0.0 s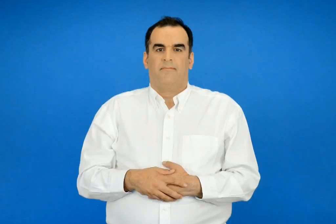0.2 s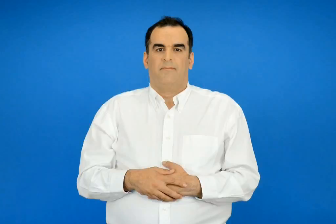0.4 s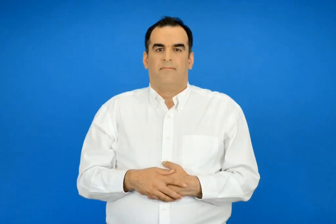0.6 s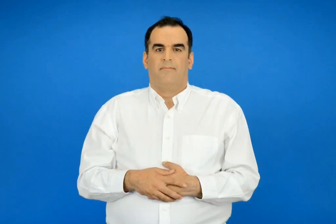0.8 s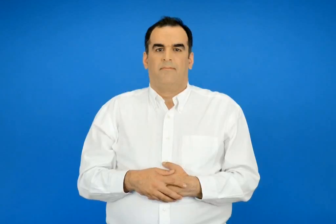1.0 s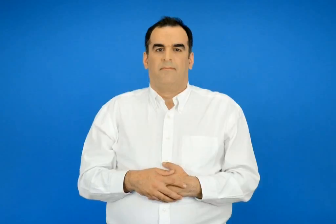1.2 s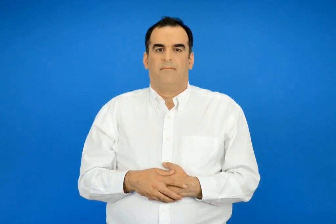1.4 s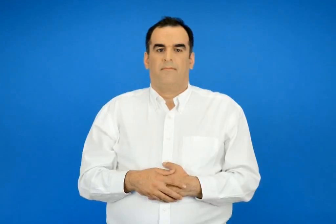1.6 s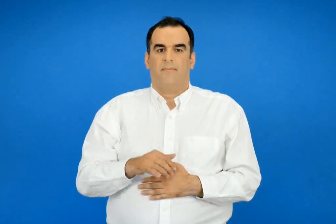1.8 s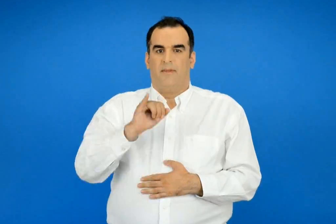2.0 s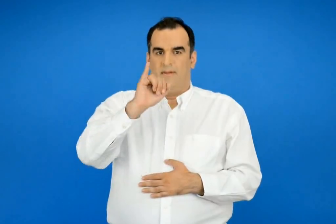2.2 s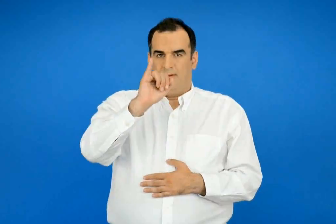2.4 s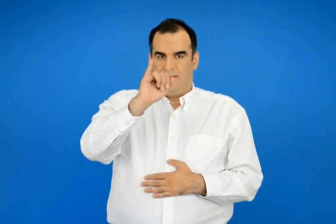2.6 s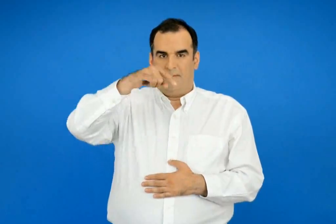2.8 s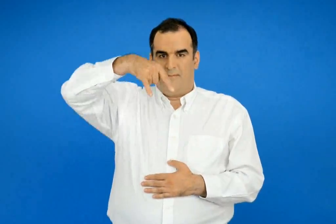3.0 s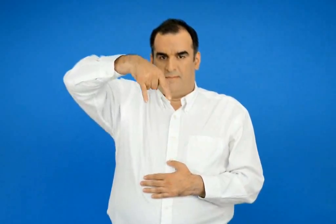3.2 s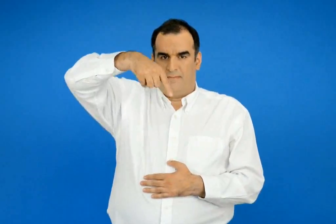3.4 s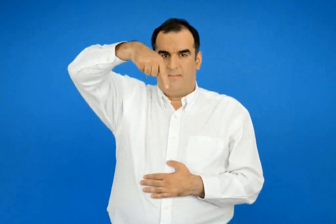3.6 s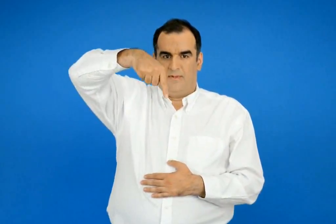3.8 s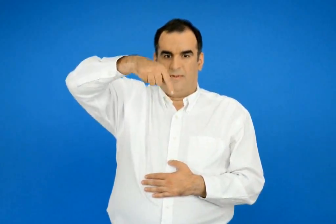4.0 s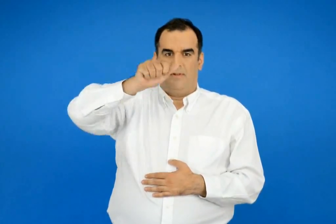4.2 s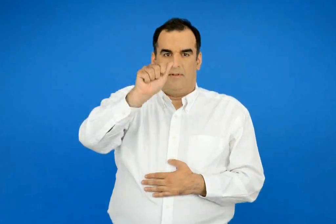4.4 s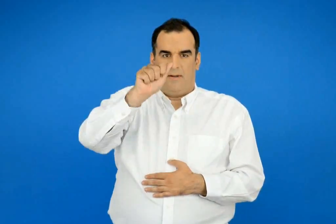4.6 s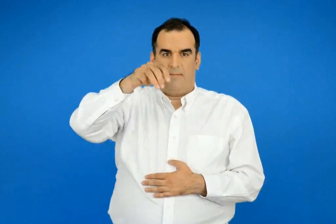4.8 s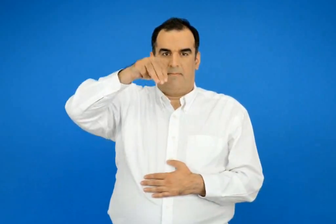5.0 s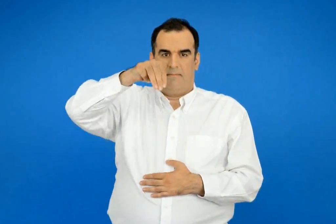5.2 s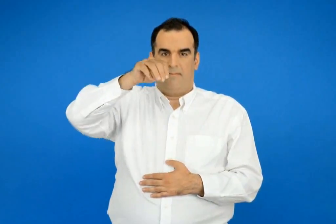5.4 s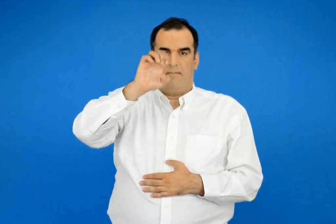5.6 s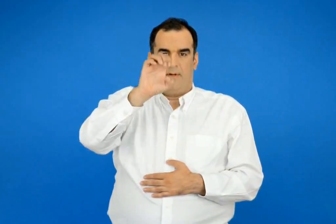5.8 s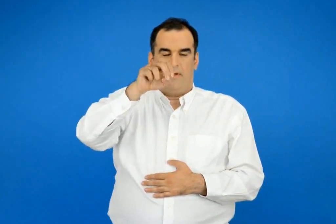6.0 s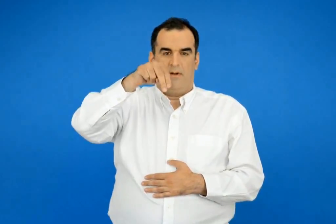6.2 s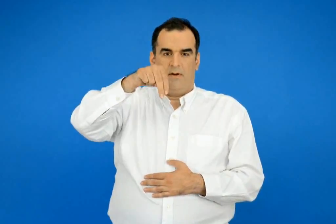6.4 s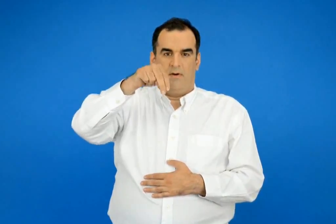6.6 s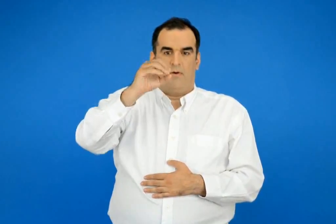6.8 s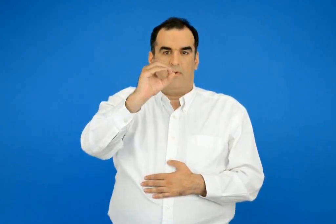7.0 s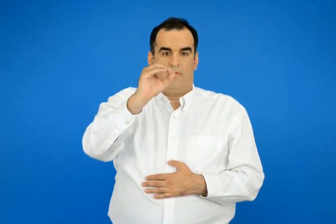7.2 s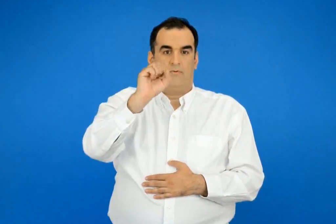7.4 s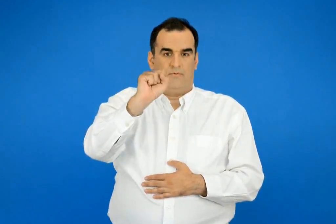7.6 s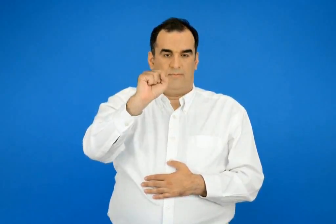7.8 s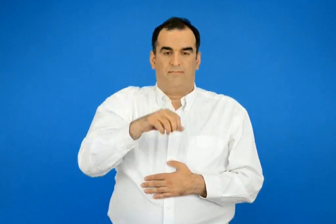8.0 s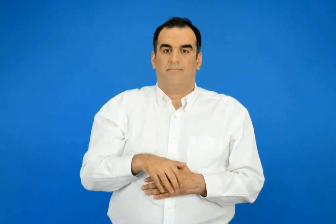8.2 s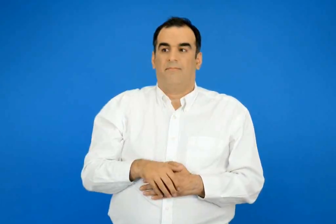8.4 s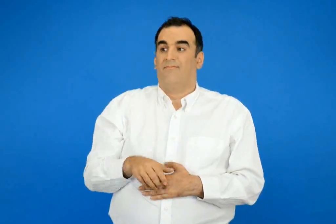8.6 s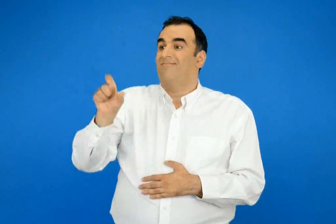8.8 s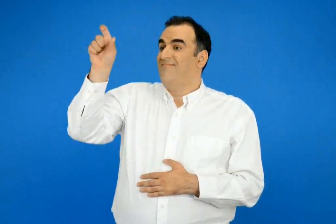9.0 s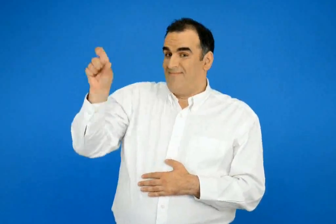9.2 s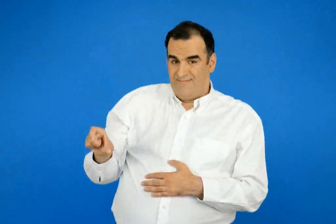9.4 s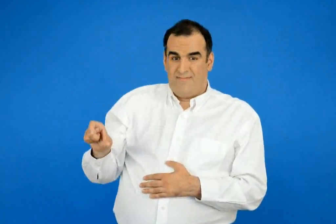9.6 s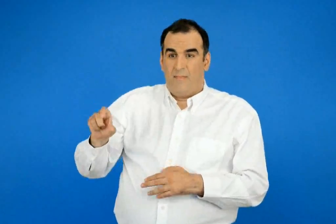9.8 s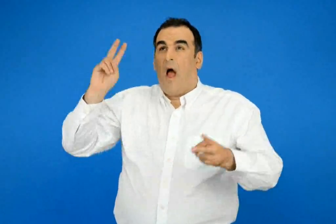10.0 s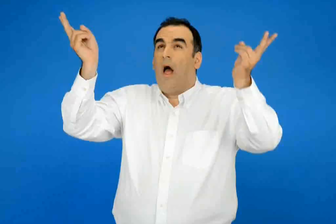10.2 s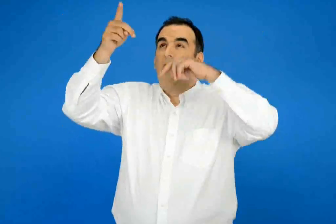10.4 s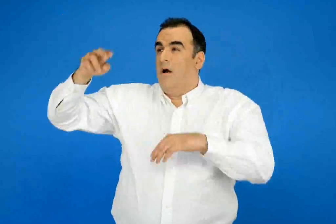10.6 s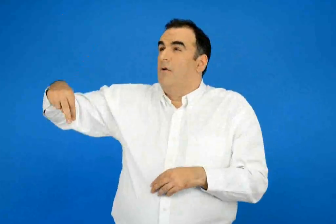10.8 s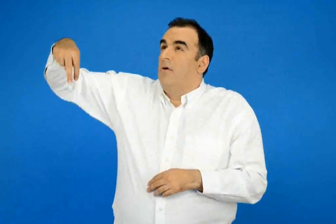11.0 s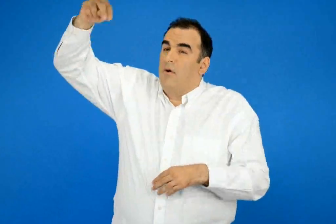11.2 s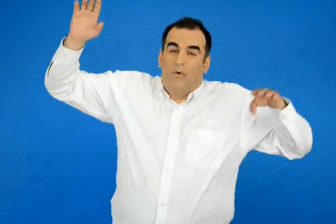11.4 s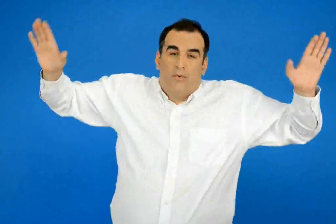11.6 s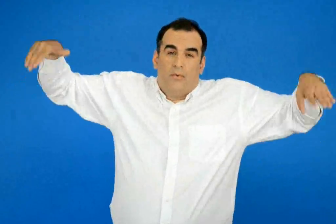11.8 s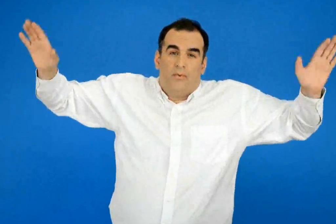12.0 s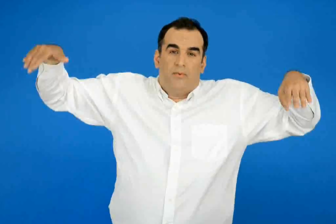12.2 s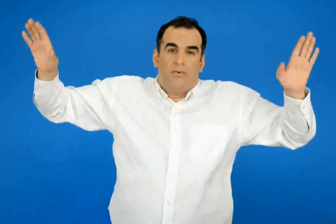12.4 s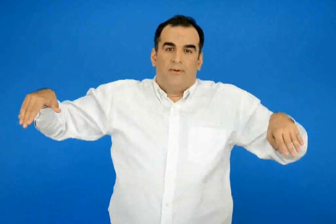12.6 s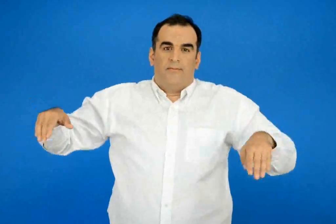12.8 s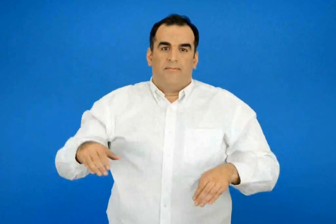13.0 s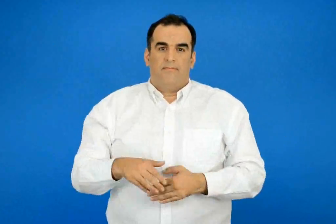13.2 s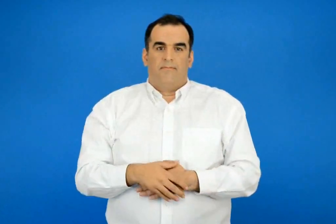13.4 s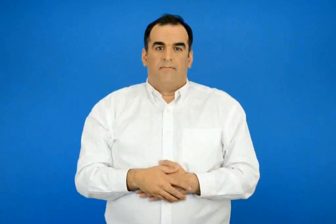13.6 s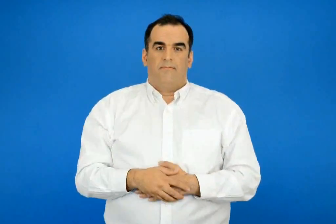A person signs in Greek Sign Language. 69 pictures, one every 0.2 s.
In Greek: ιπτάμενος η ο αυτός που πετά που βρίσκεται στον αέρα
